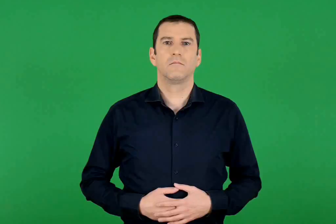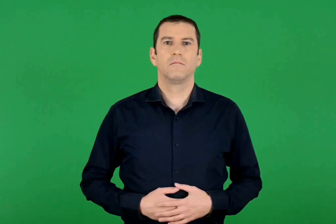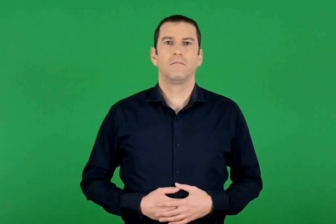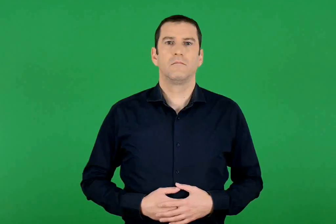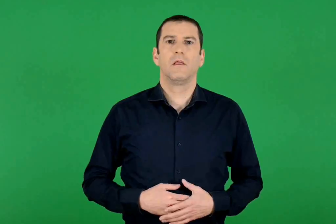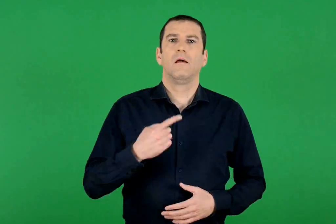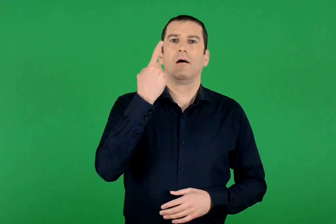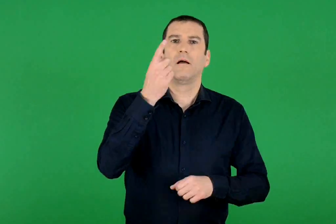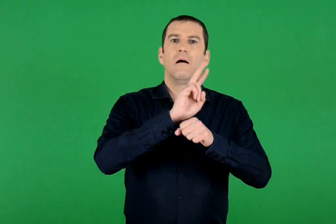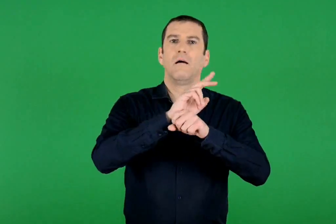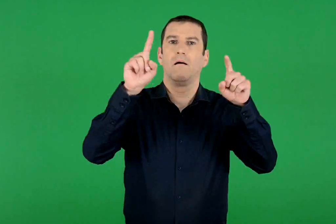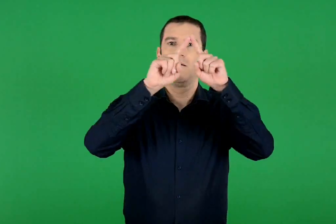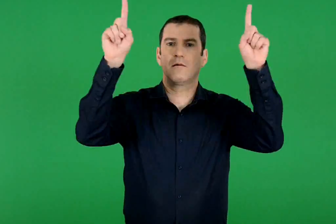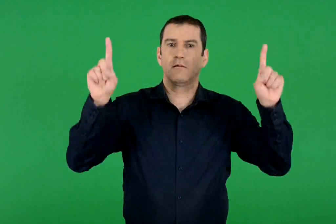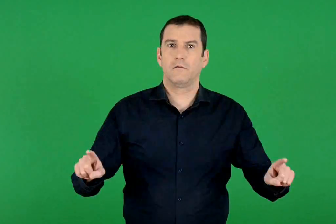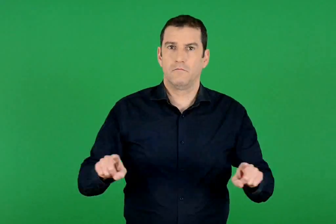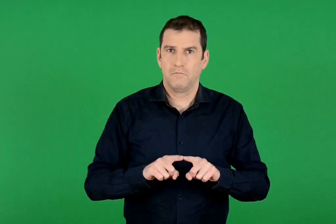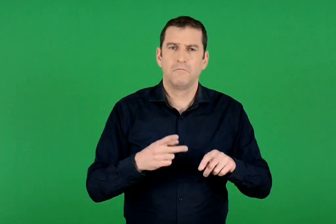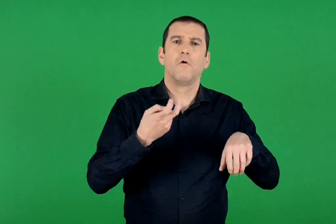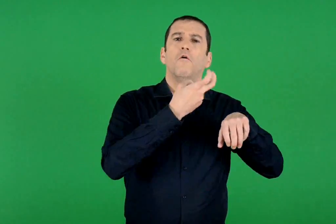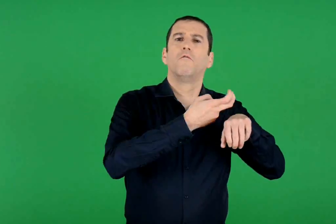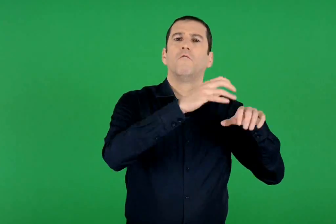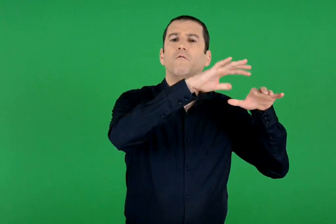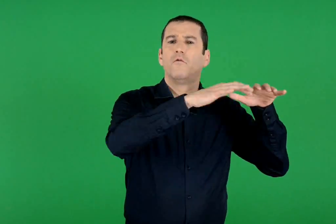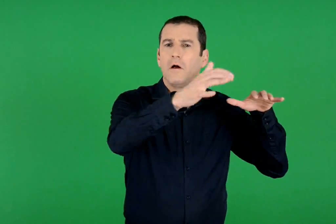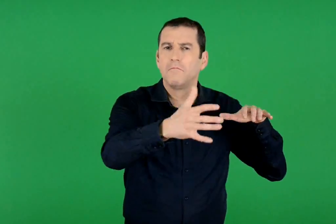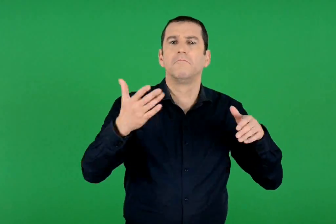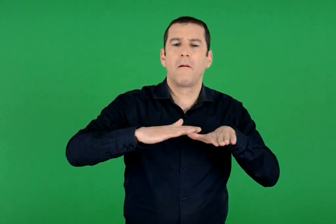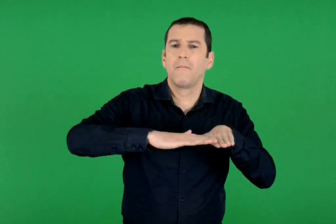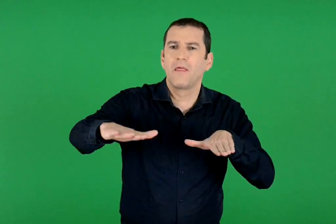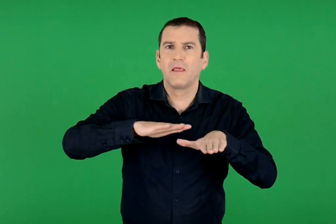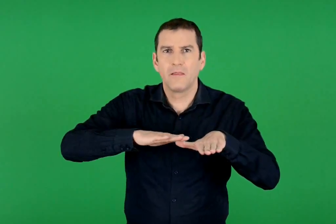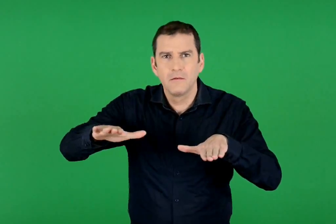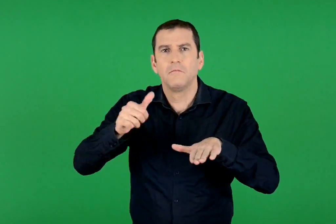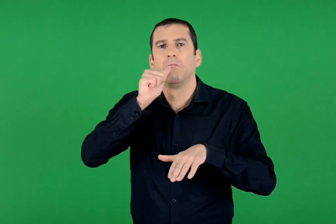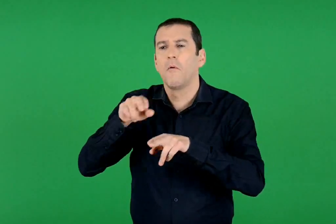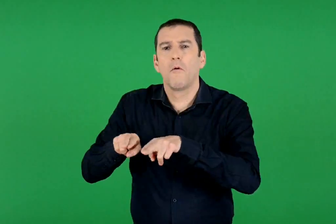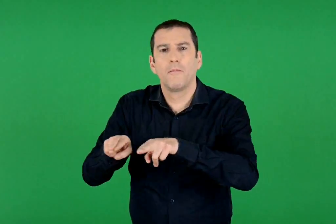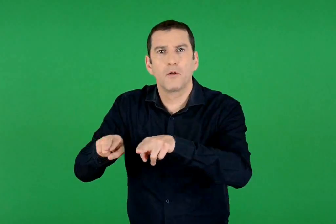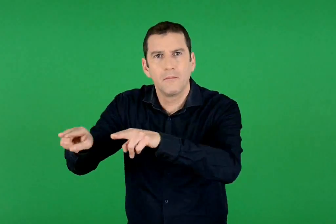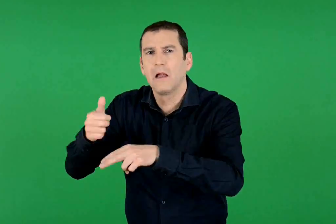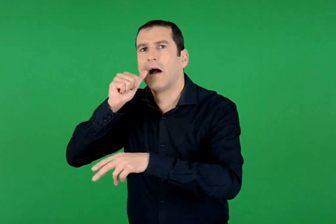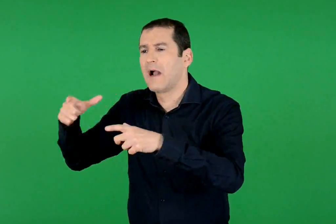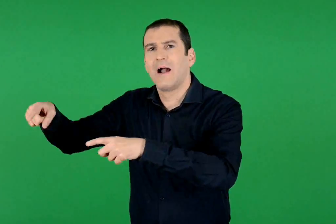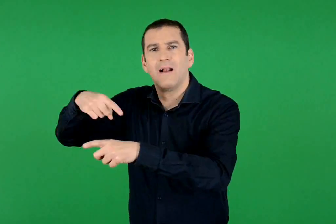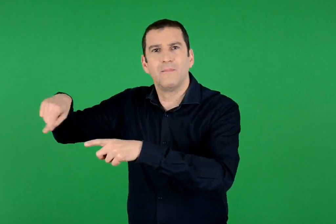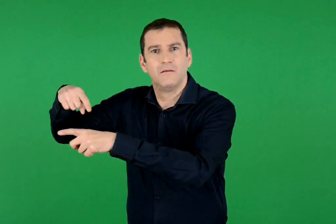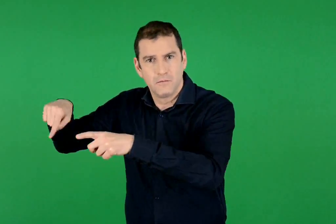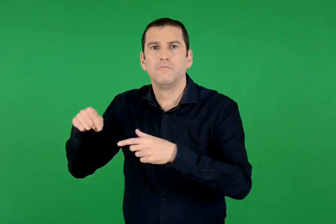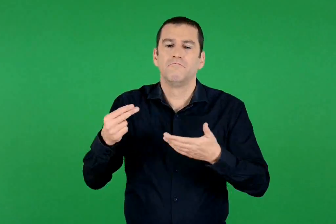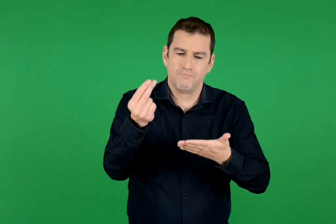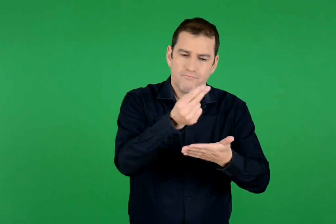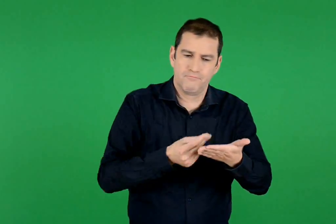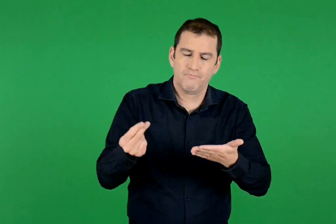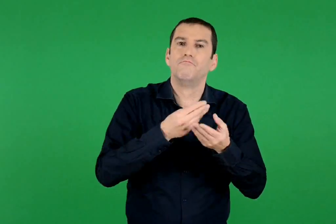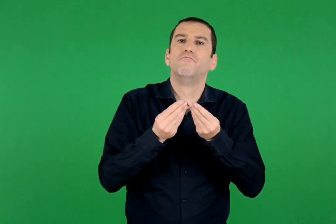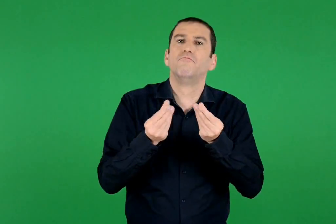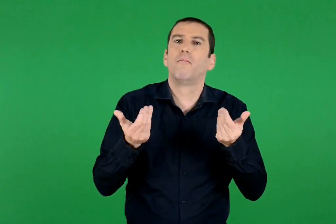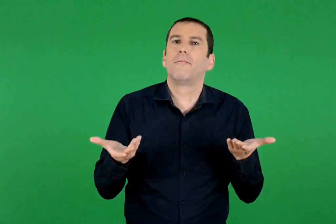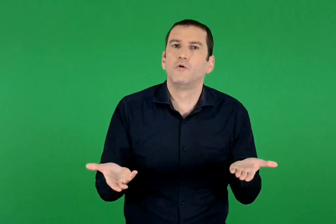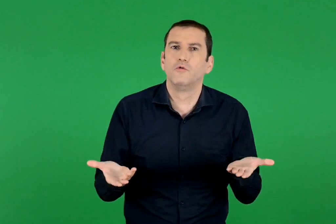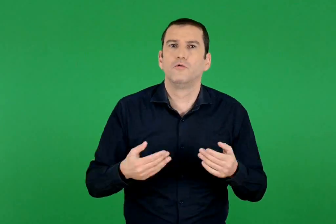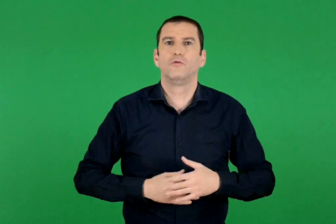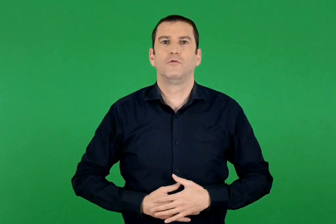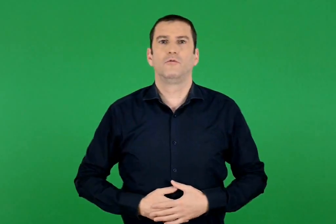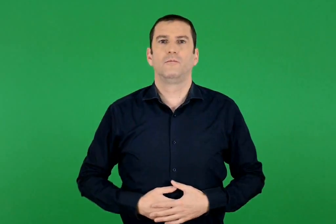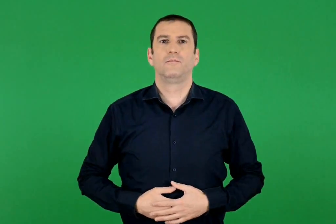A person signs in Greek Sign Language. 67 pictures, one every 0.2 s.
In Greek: πώς θα ζωγραφίζαμε σε έναν χάρτη τα βουνά , τις πεδιάδες , τα ποτάμια , τις λίμνες ;
